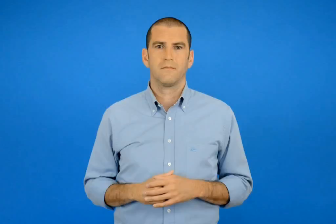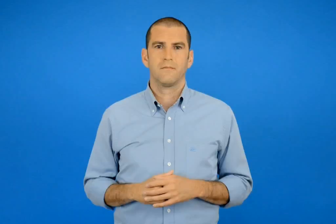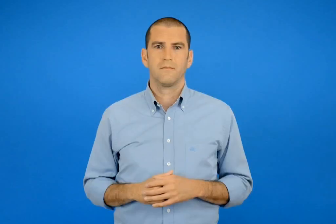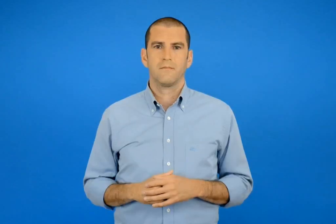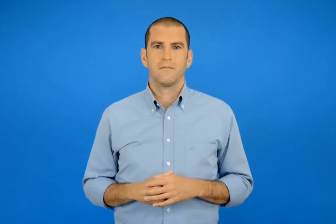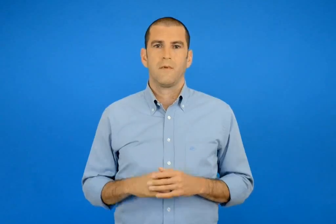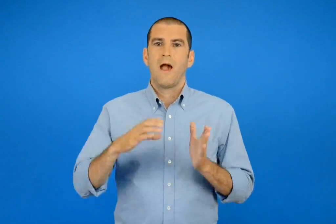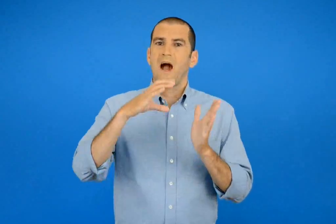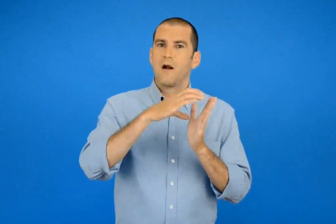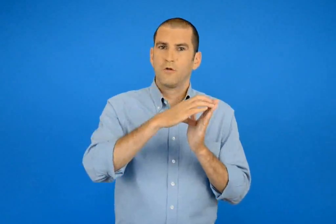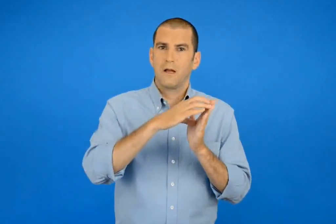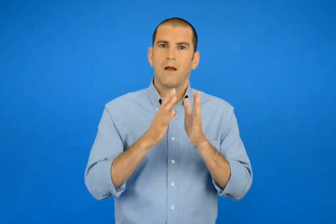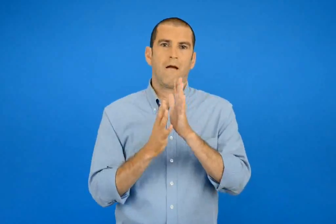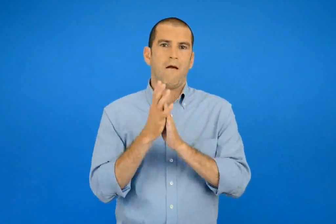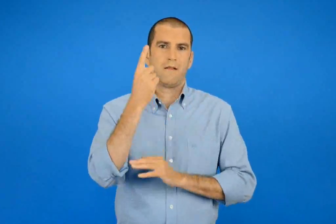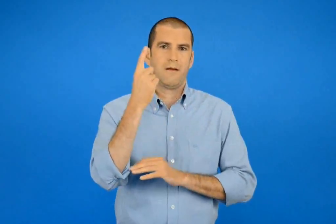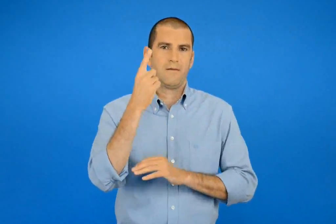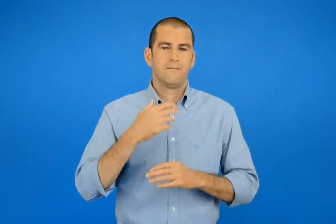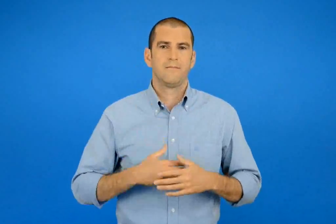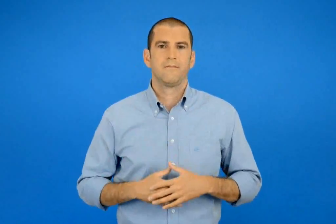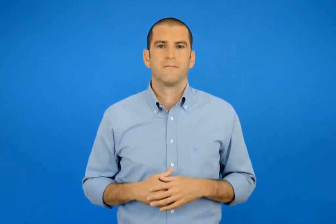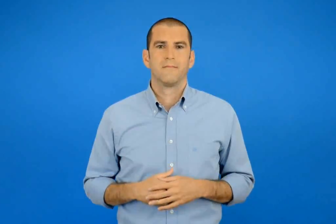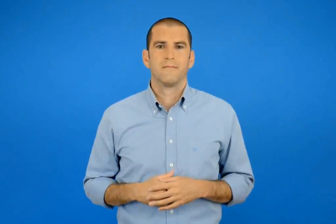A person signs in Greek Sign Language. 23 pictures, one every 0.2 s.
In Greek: ενότητα 11
